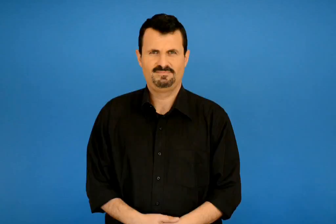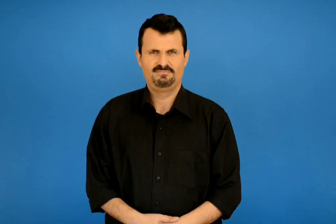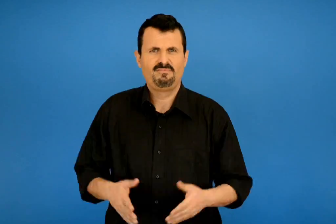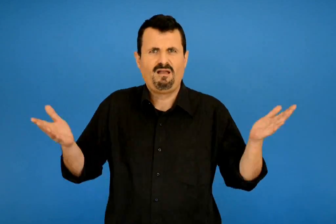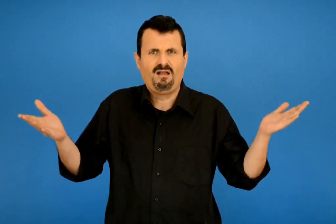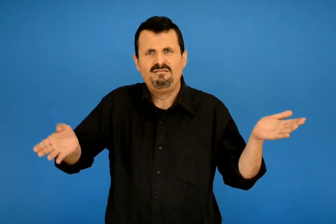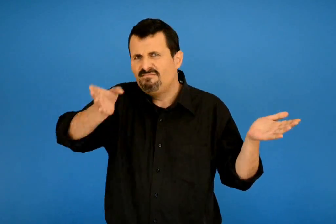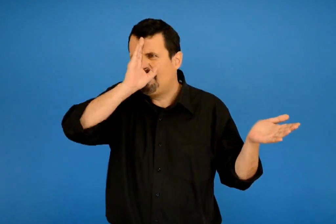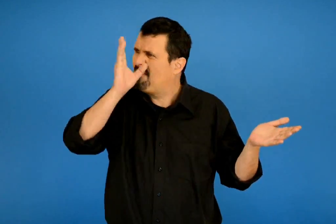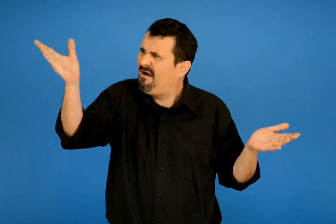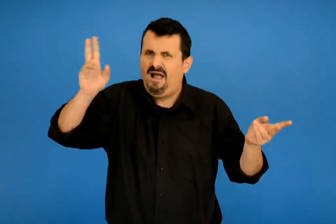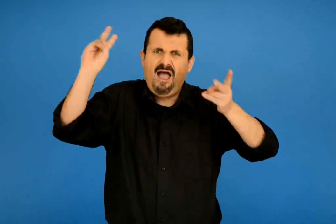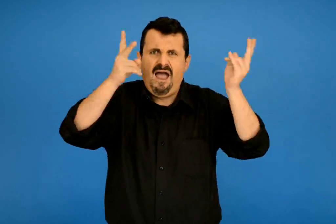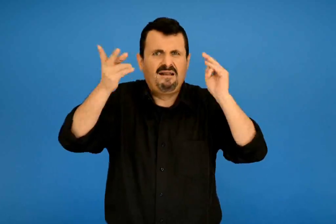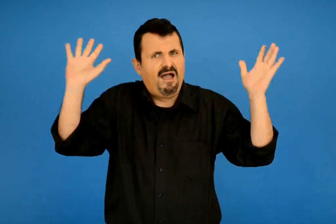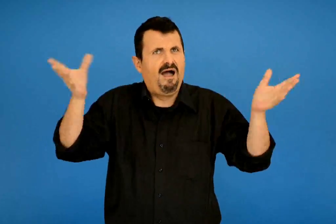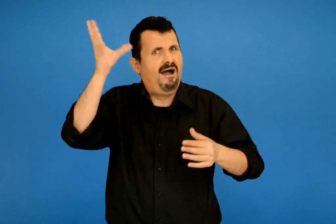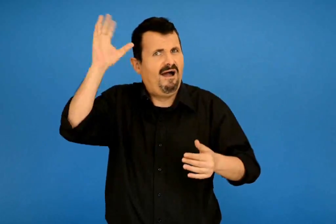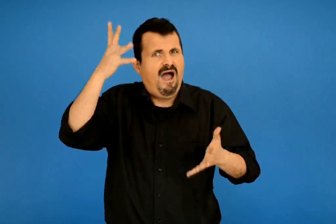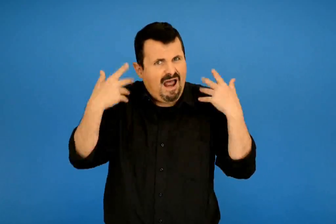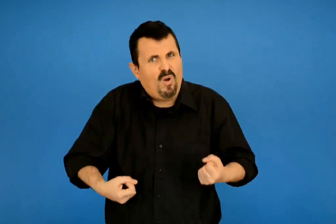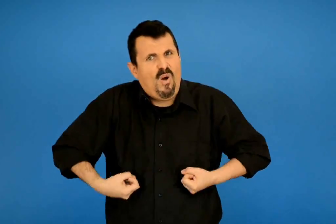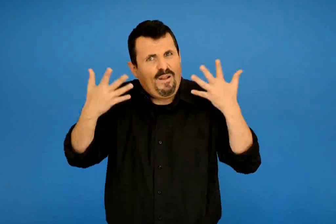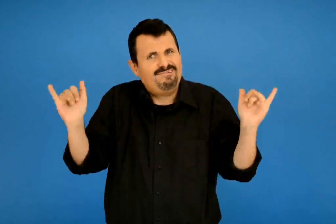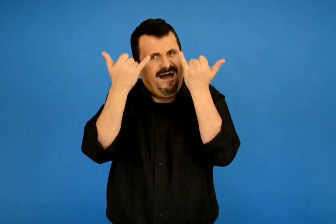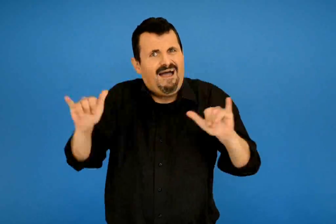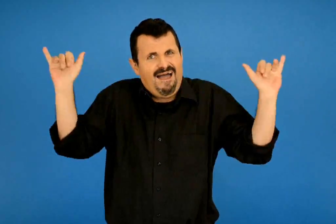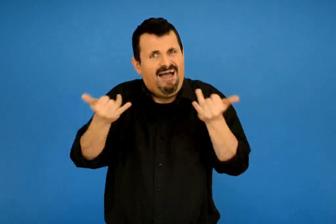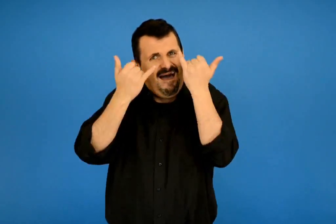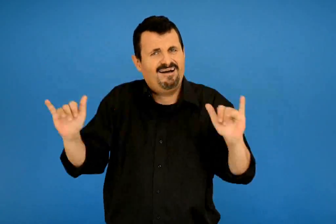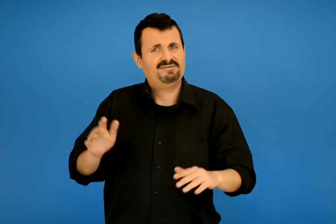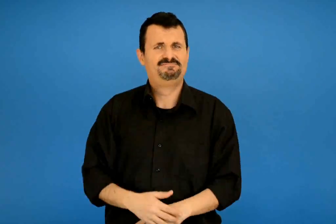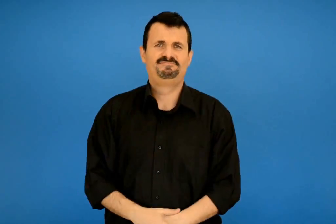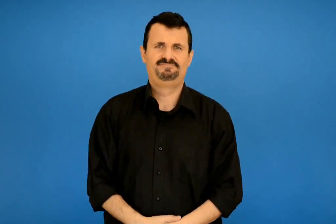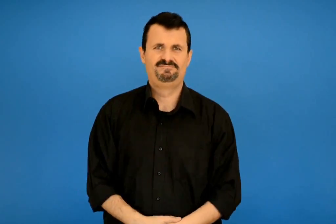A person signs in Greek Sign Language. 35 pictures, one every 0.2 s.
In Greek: τι κέφια που χειρ σήμερα το αγέρι
